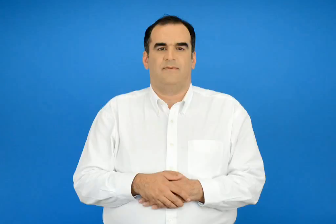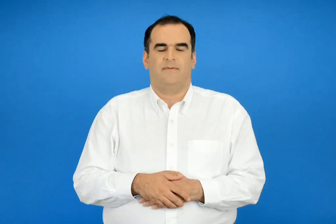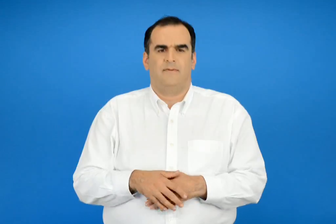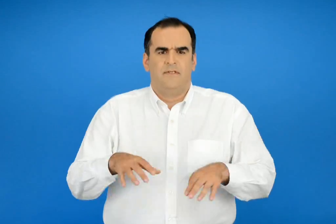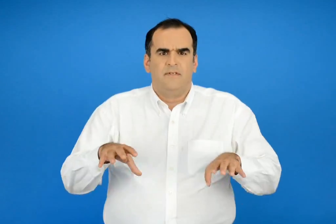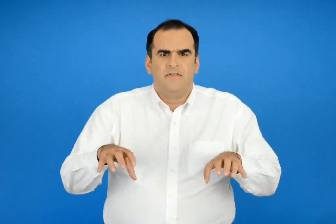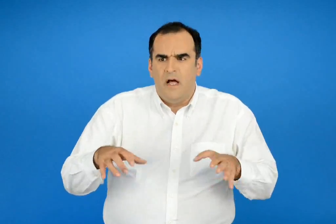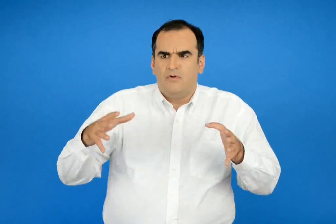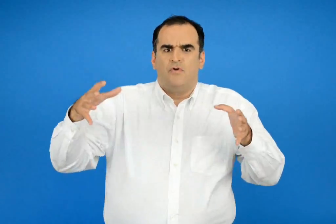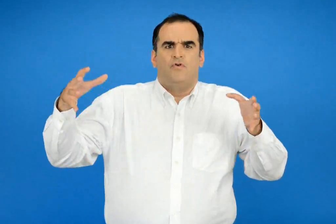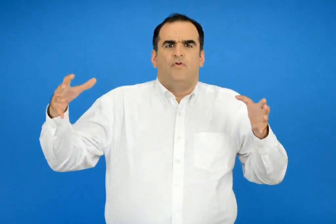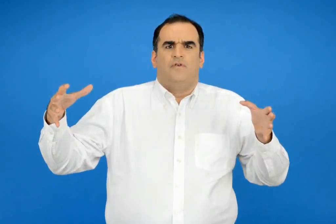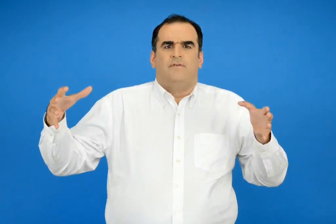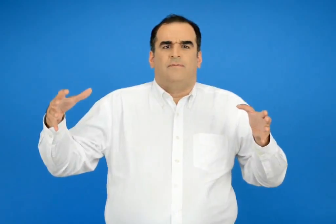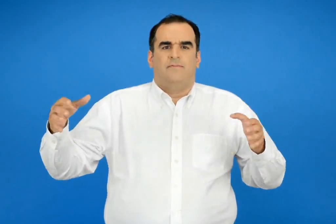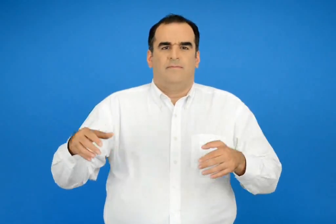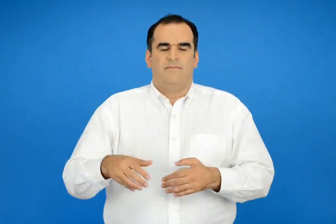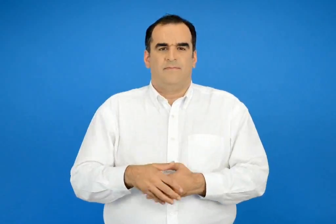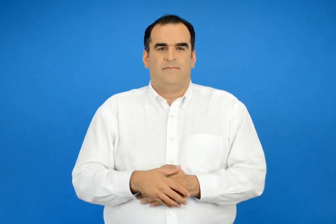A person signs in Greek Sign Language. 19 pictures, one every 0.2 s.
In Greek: σκάρος
